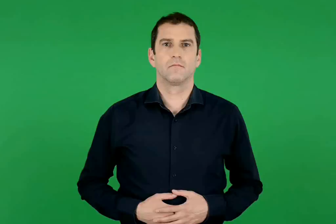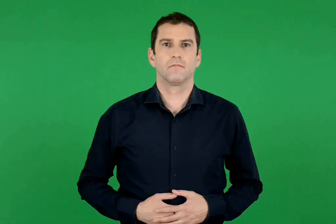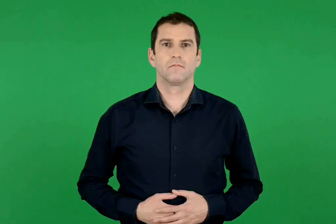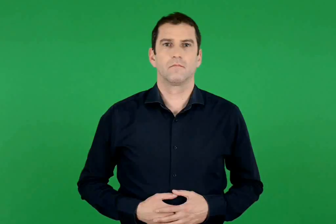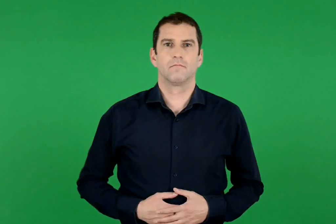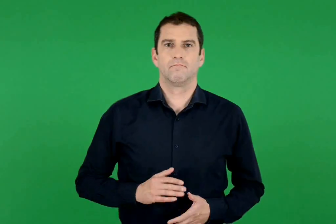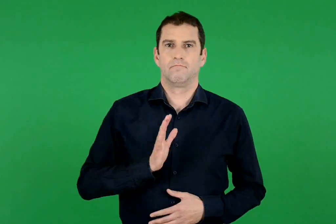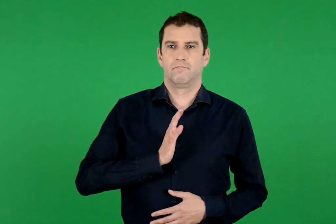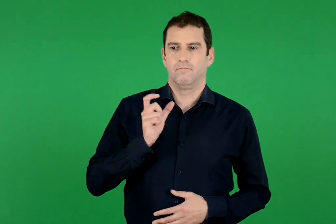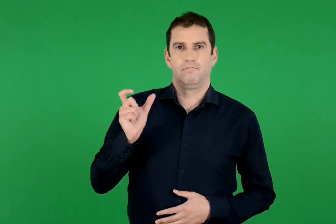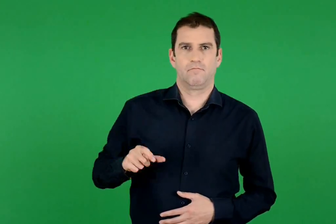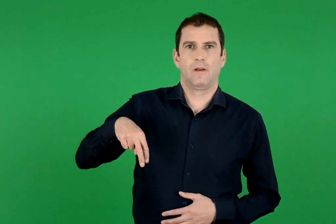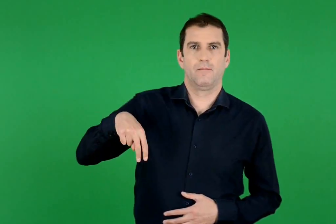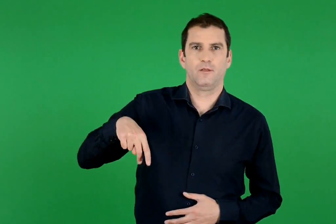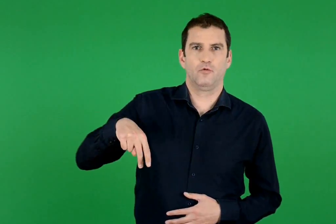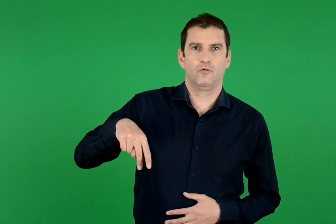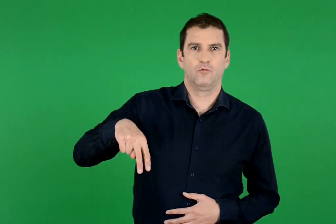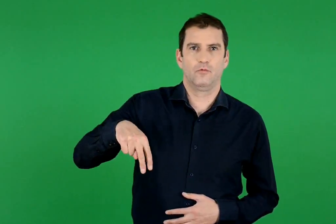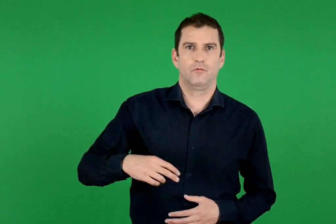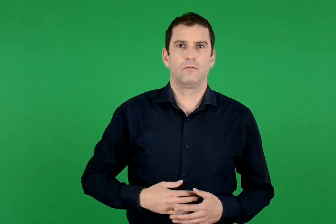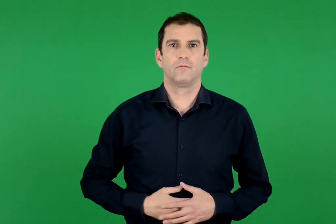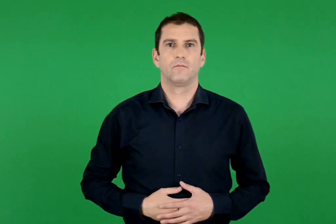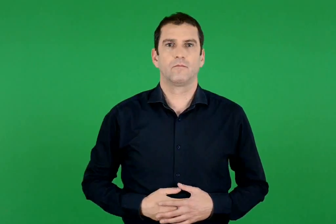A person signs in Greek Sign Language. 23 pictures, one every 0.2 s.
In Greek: πεζός
